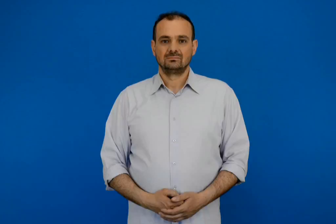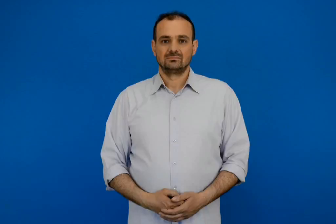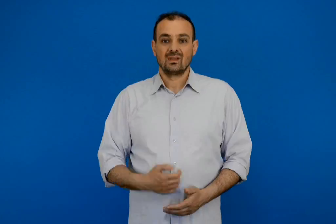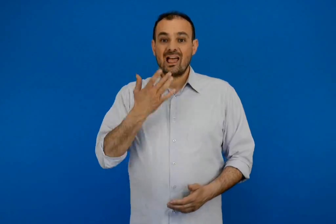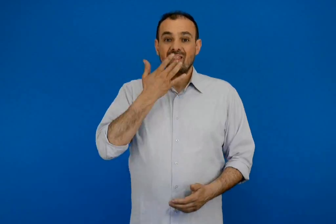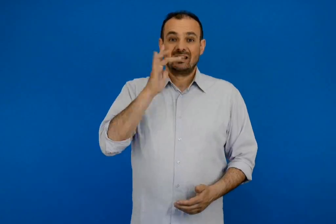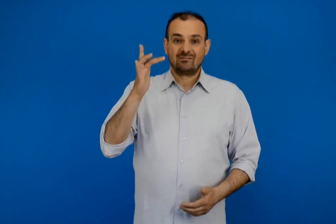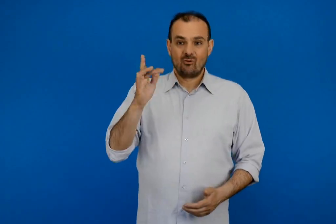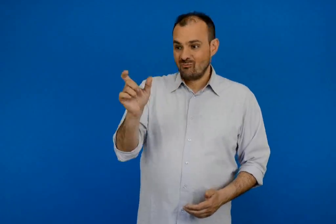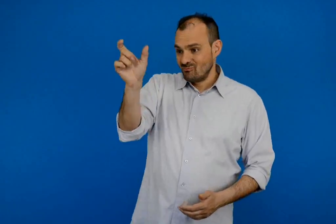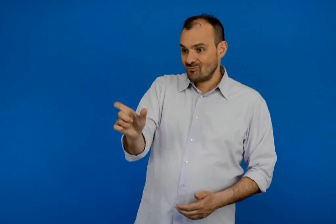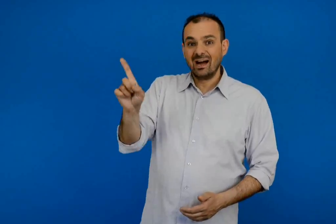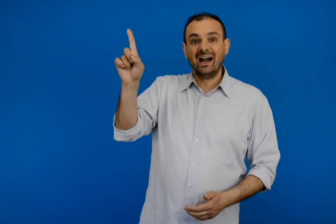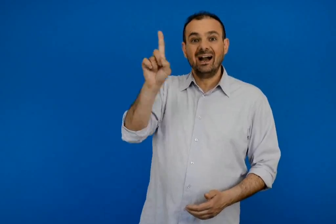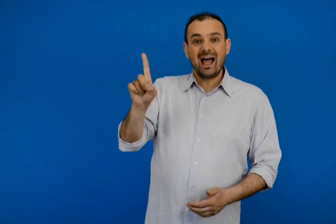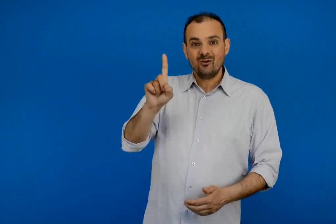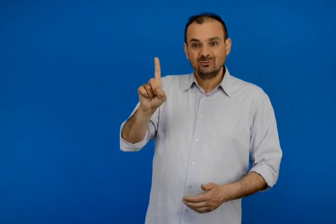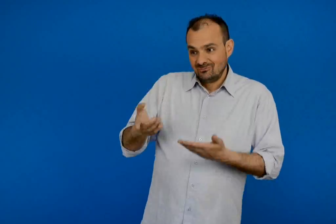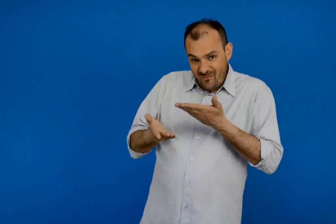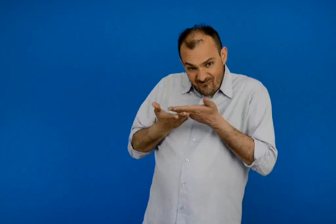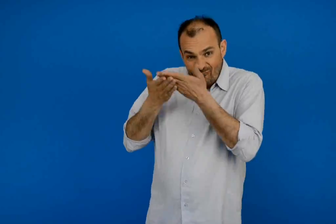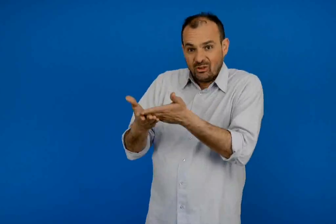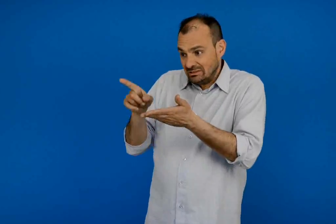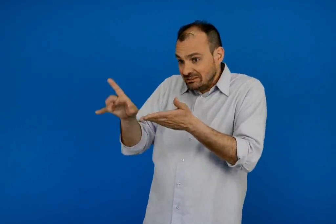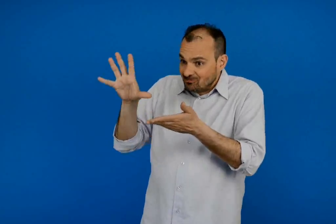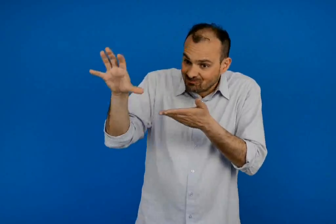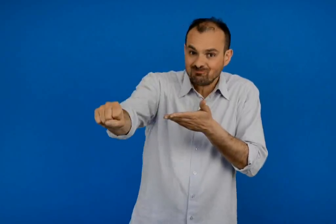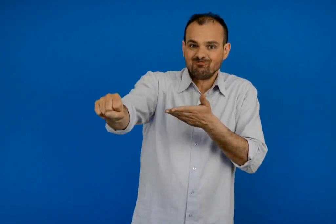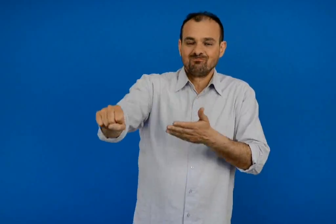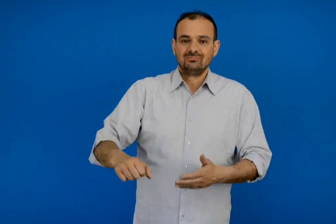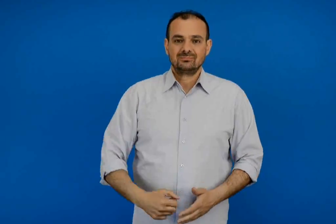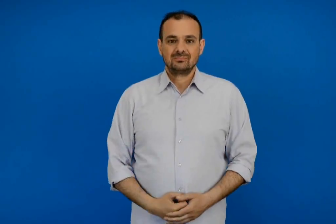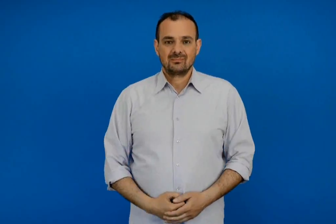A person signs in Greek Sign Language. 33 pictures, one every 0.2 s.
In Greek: βοήθησε τον κυριακό να βρει το θησαυρό
